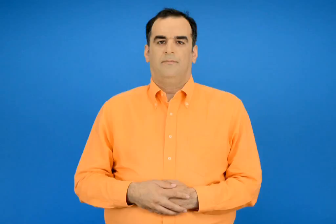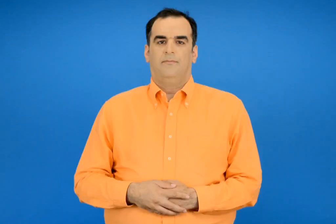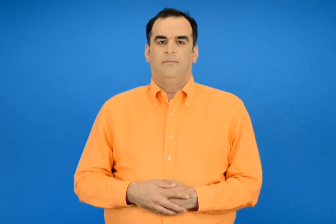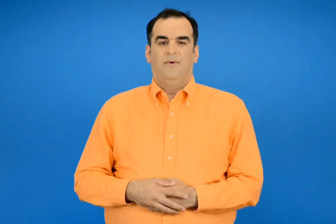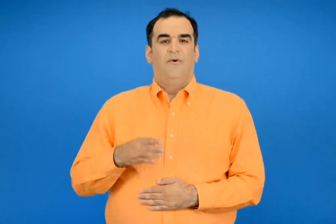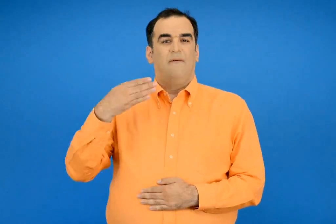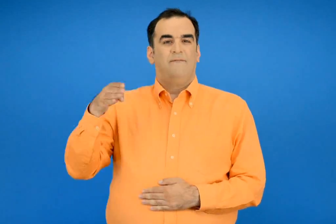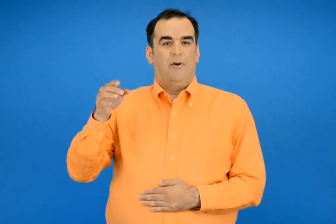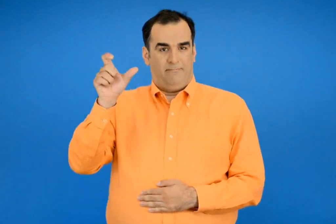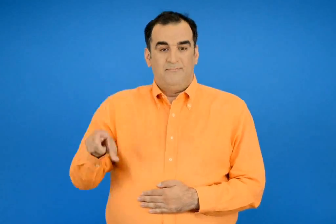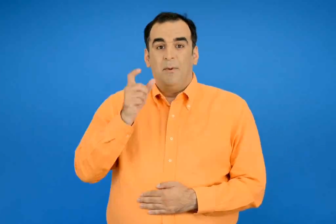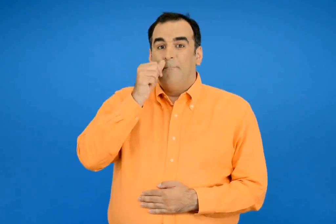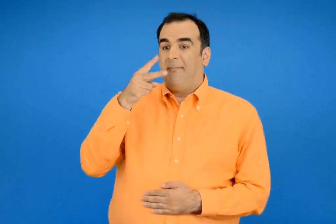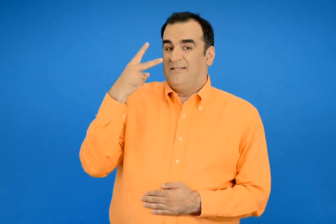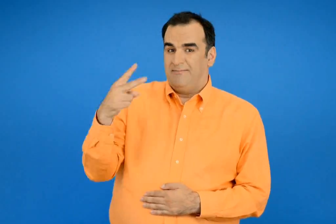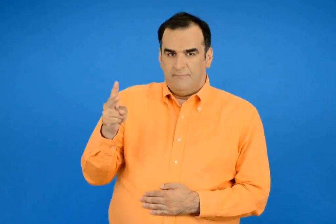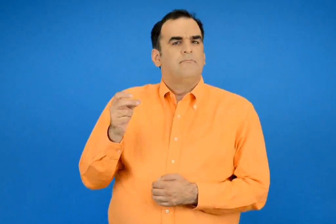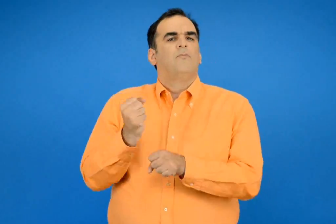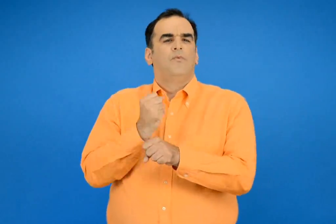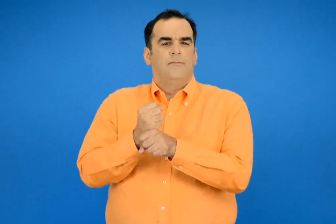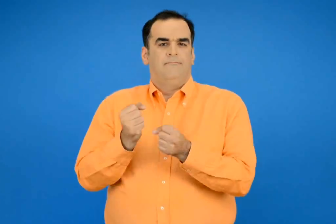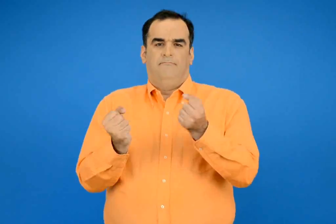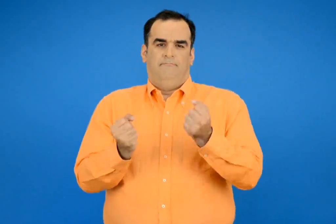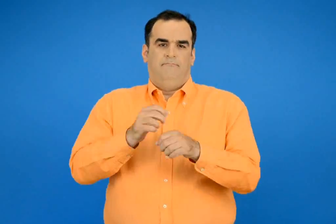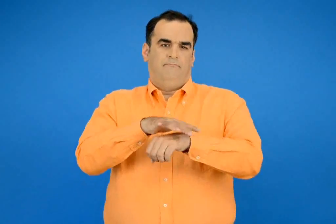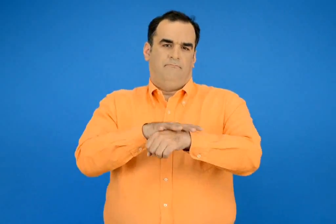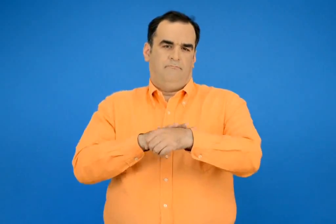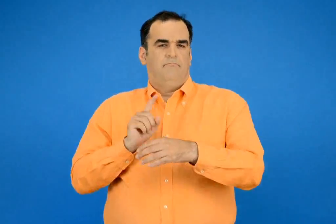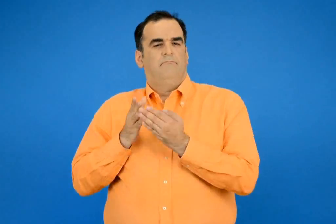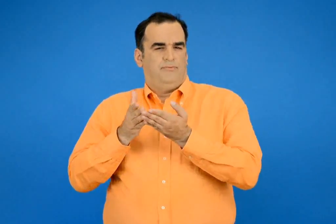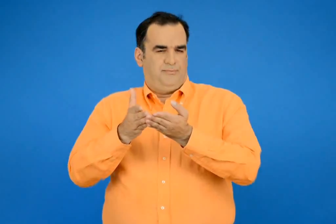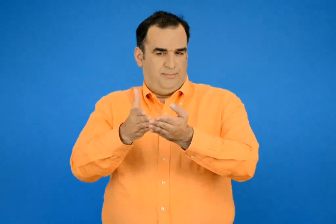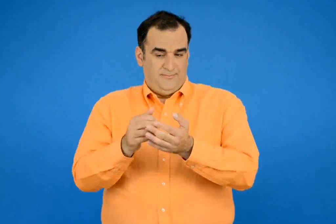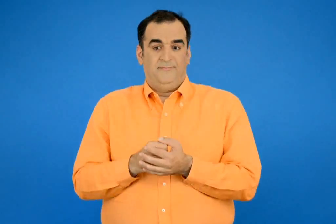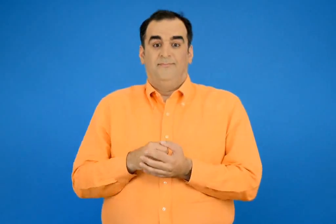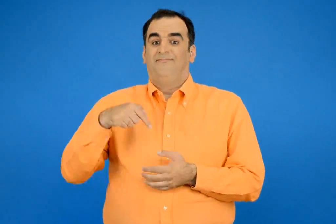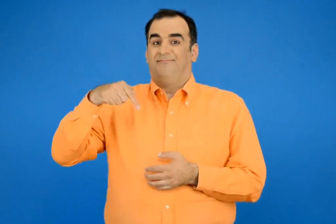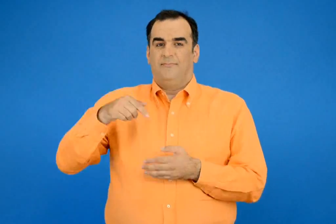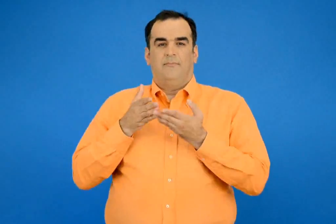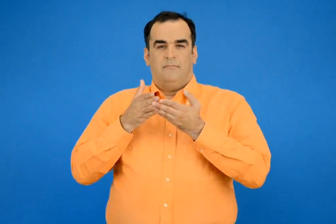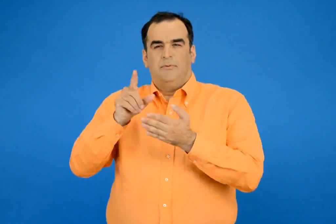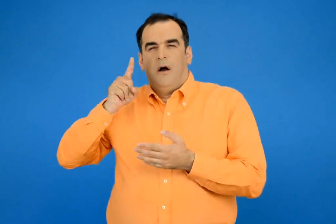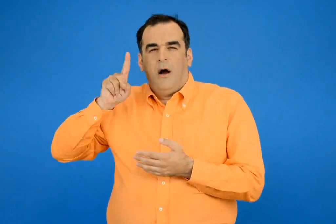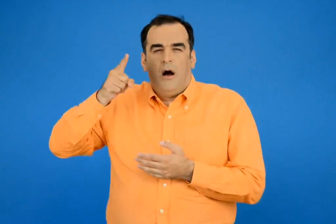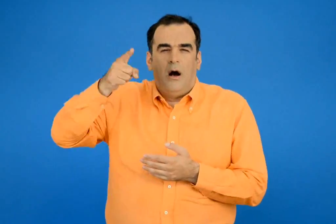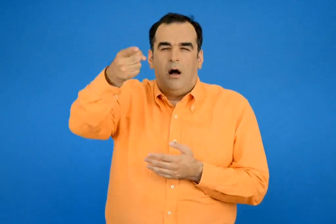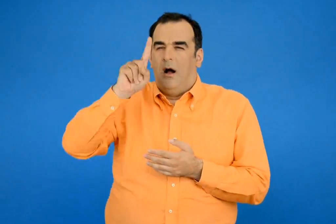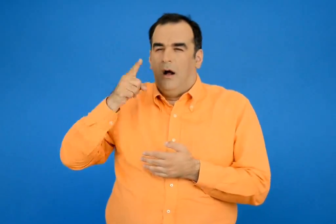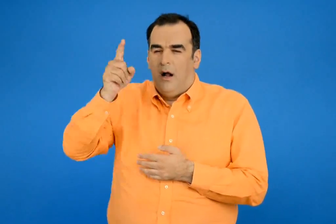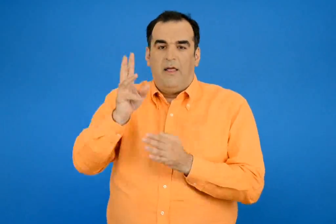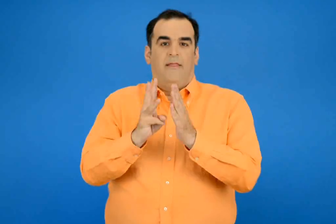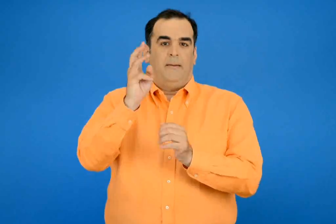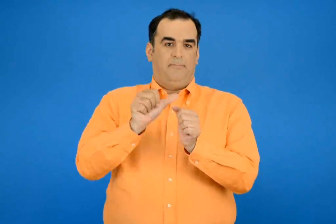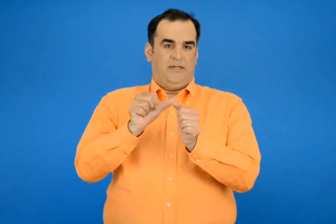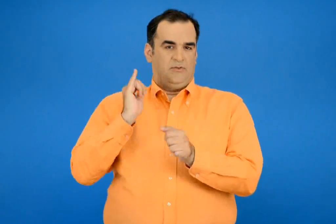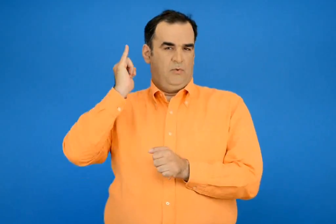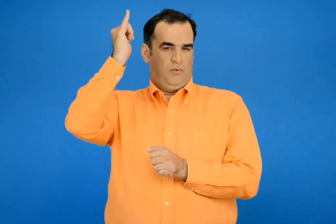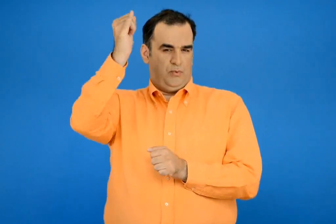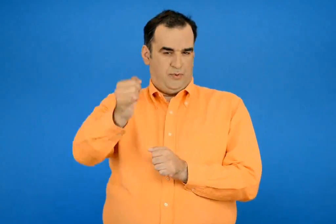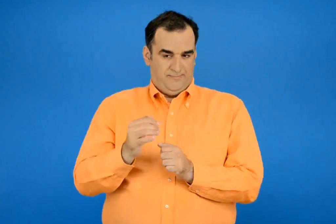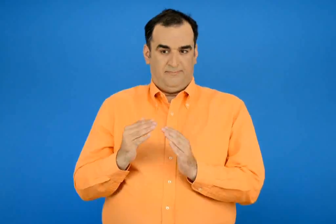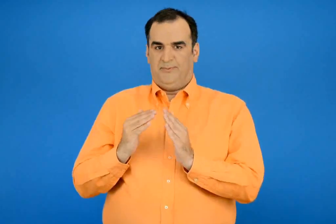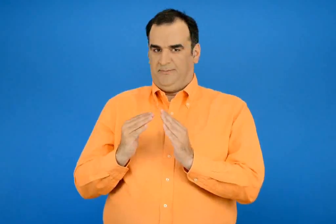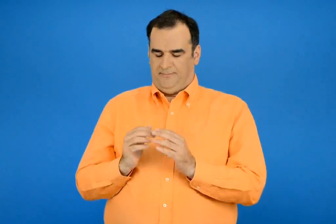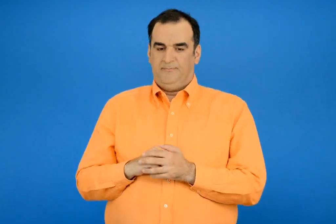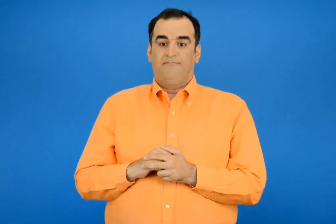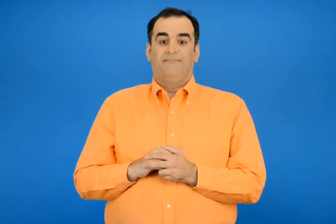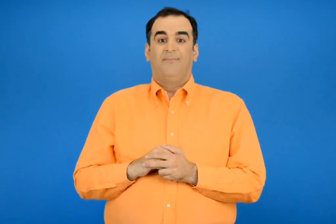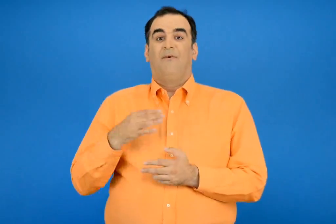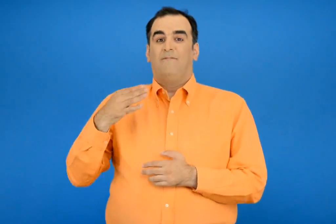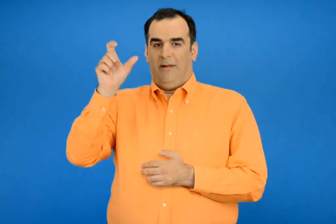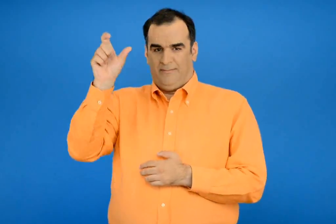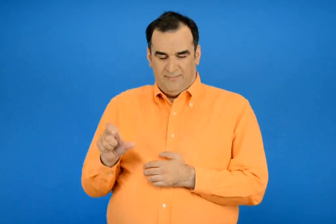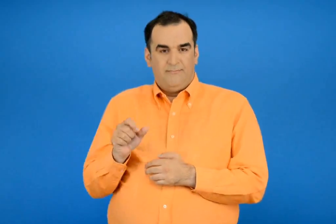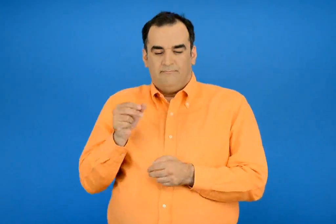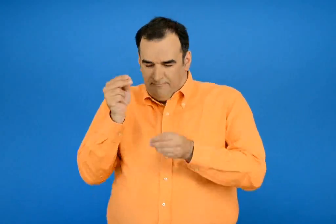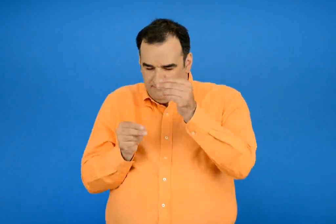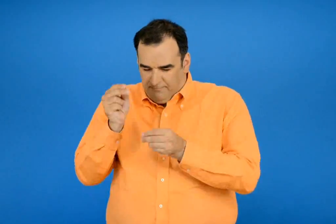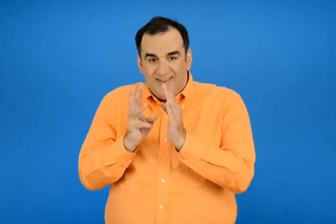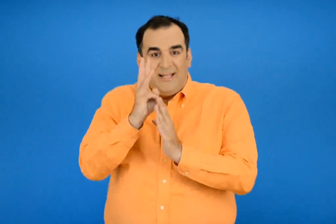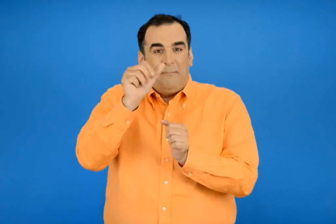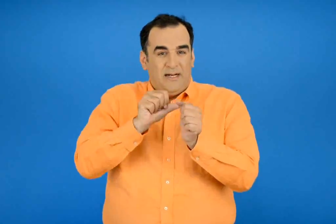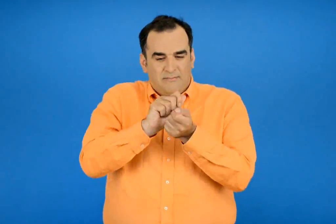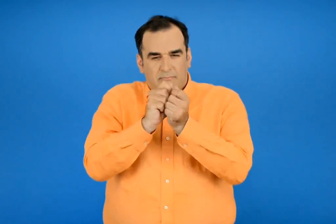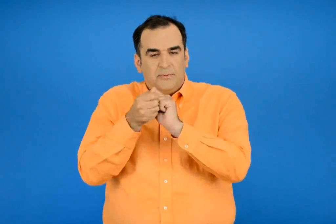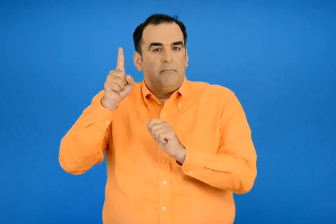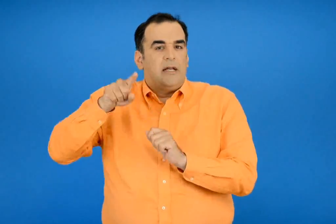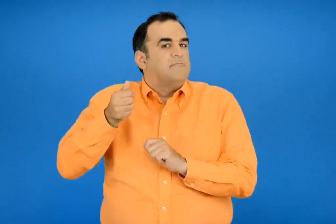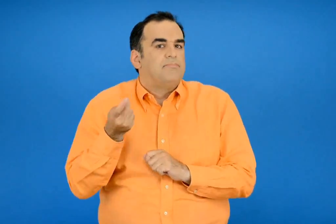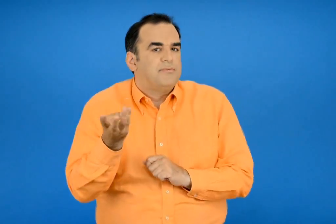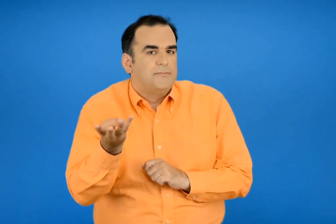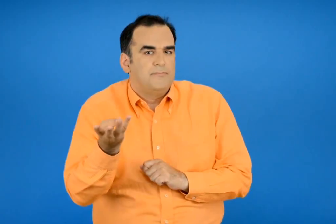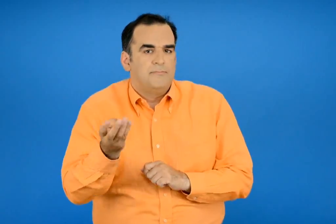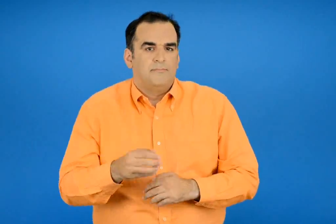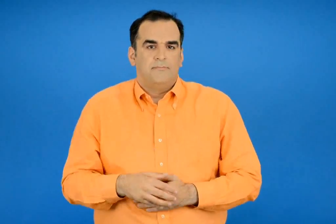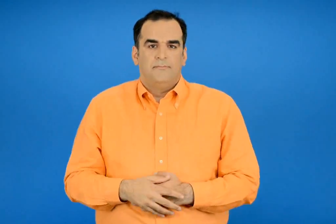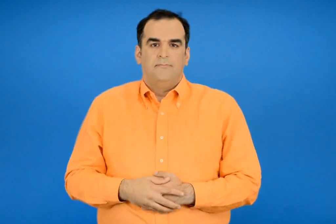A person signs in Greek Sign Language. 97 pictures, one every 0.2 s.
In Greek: ο πατέρας της βούλας είναι καπετάνιος φέτος έκανε μακρινά ταξίδια και έλειπε 13 μήνες από το σπίτι η βούλα υπολόγισε πόσες μέρες έλειπε ο πατέρας της
